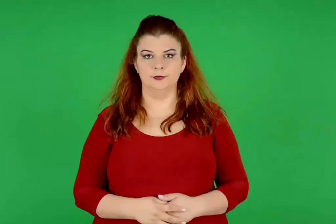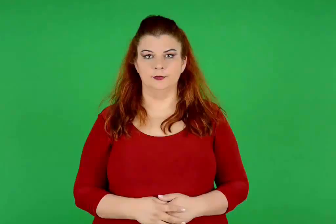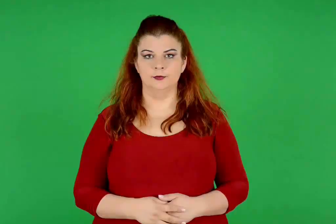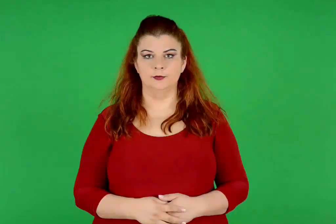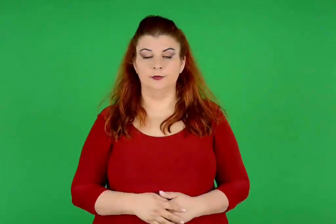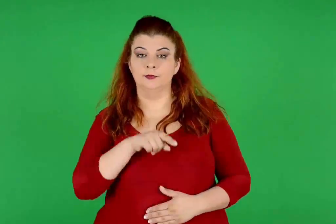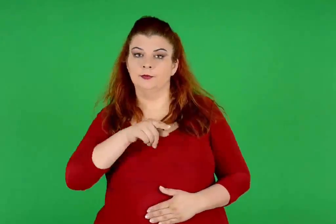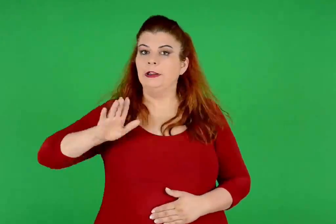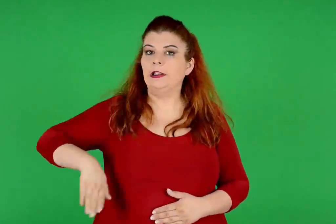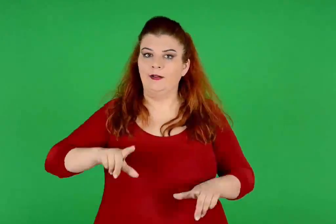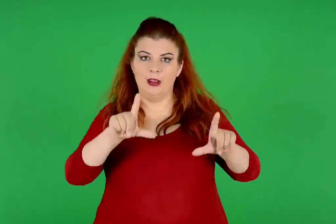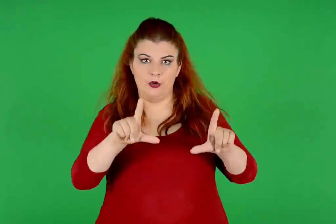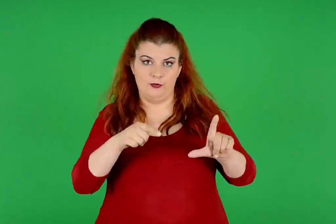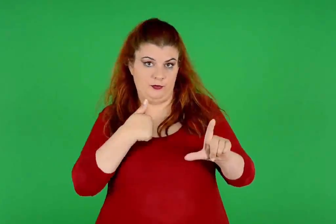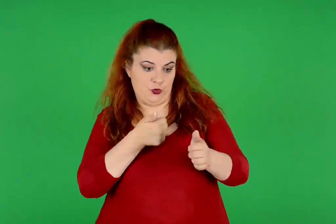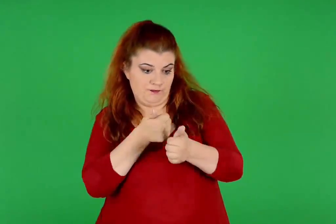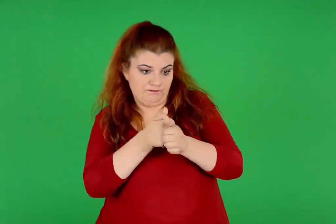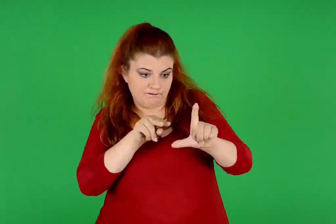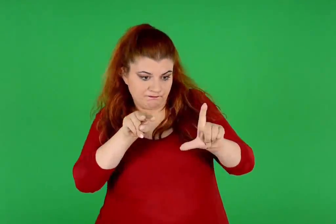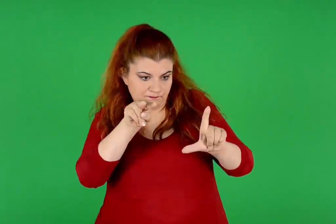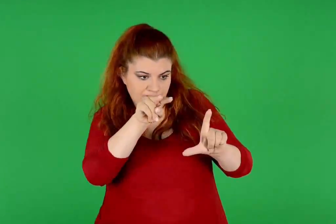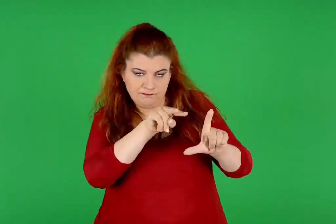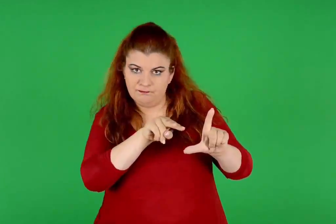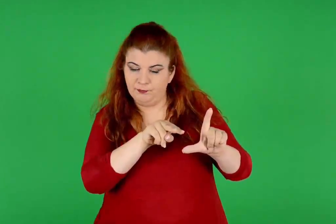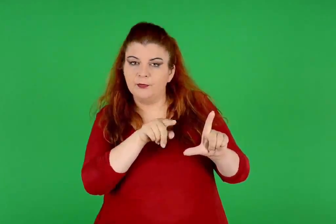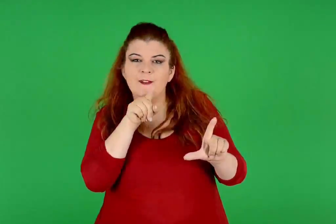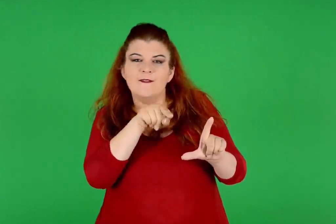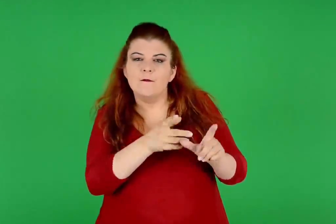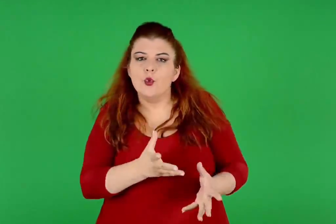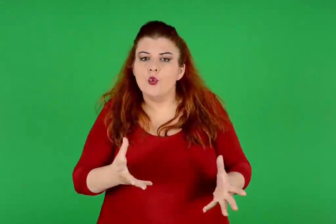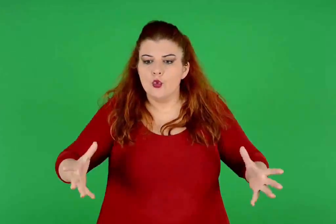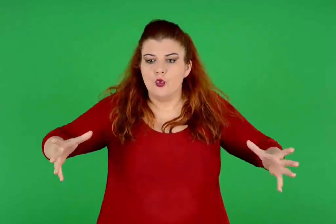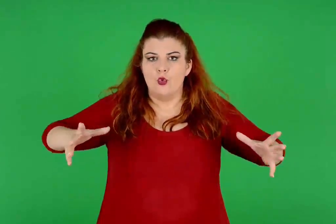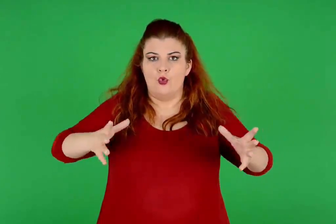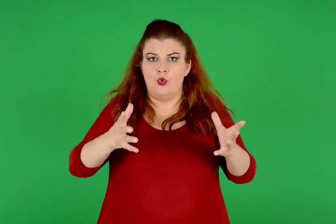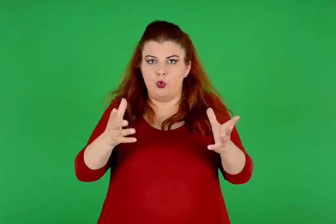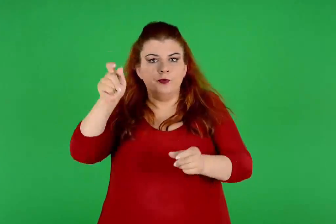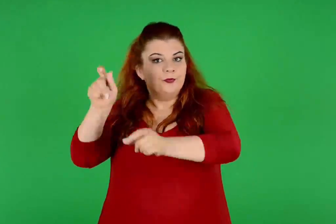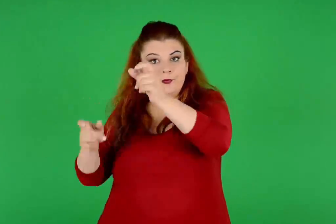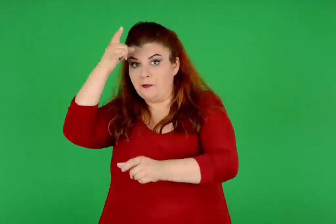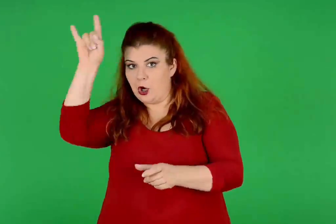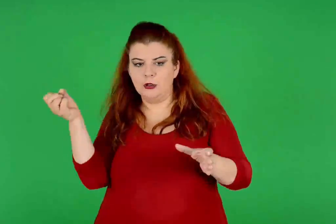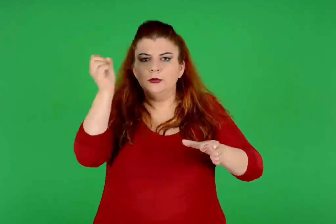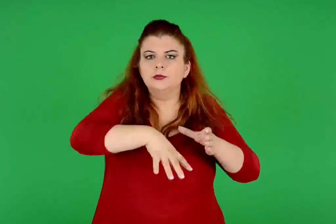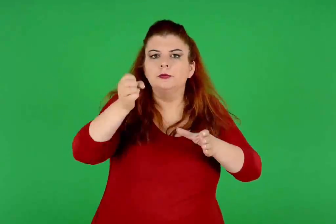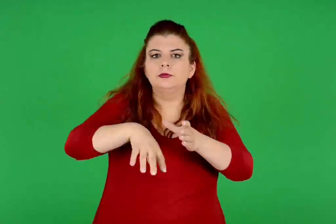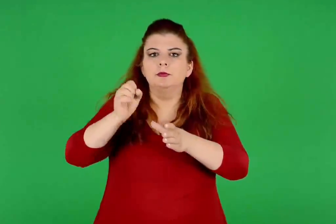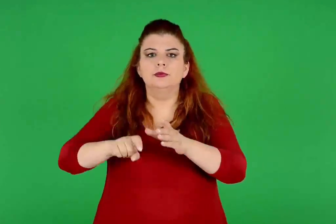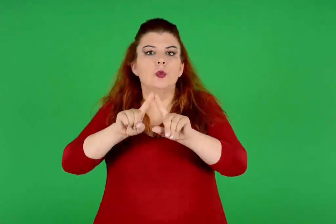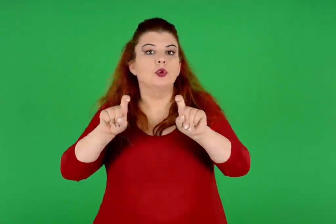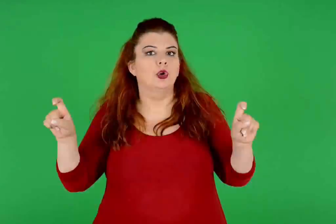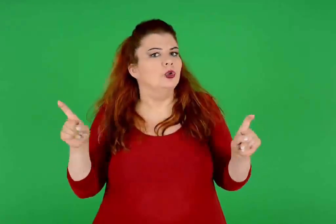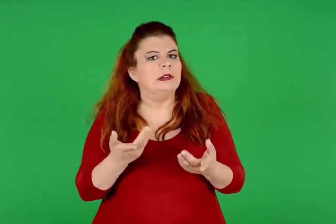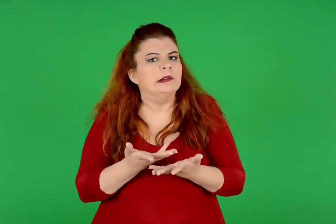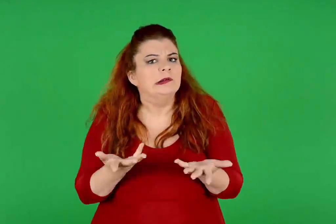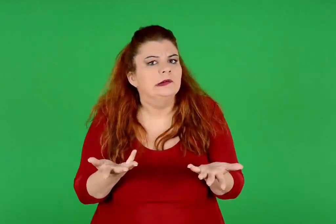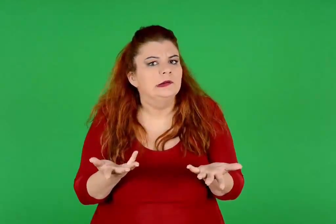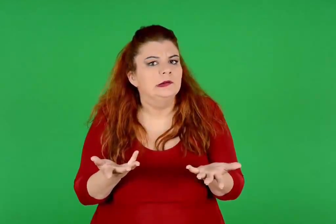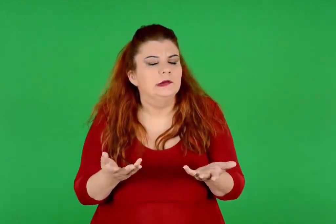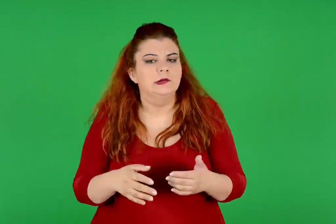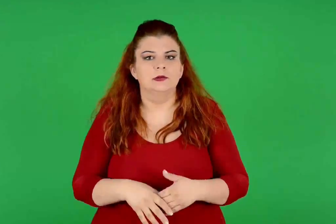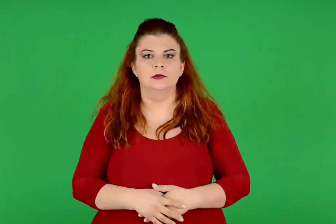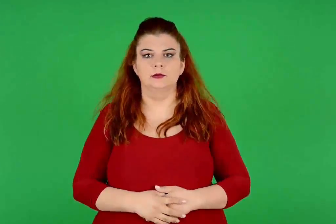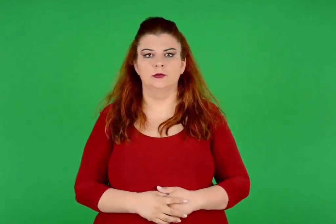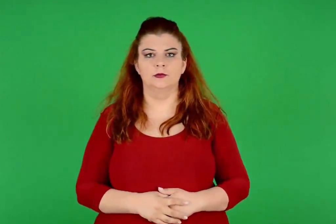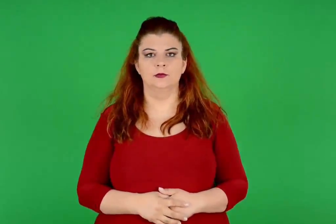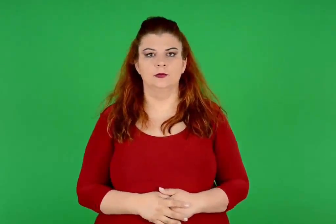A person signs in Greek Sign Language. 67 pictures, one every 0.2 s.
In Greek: παρατηρώ την τελευταία εικόνα. ποια προϊόντα θα μπορούσαν να αποθηκεύουν στα πελώρια αυτά πιθάρια οι μινωίτες ;
